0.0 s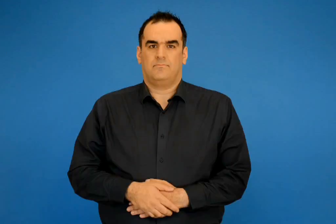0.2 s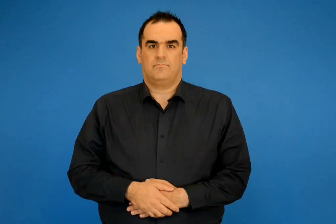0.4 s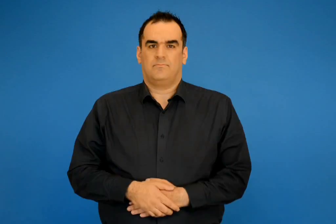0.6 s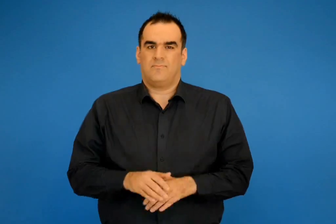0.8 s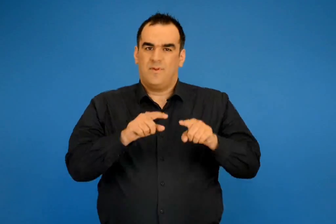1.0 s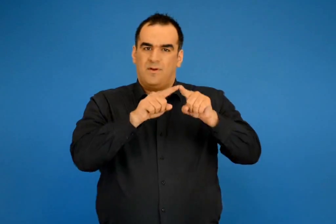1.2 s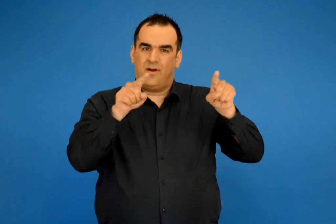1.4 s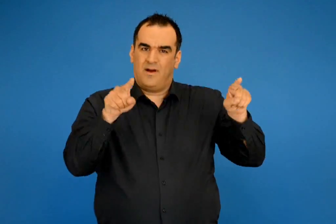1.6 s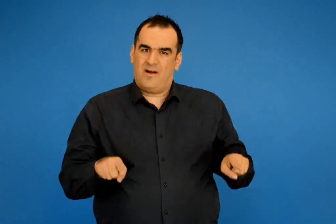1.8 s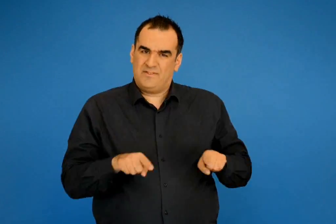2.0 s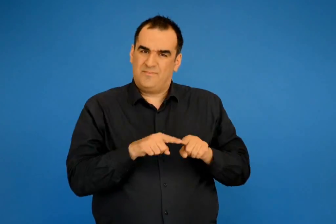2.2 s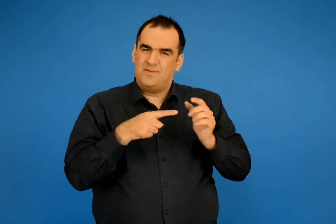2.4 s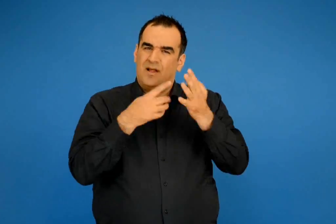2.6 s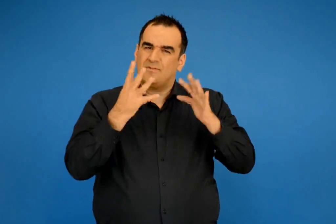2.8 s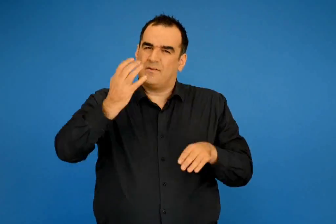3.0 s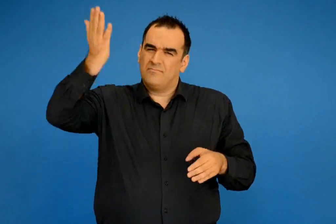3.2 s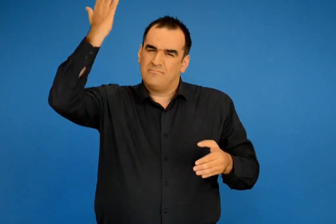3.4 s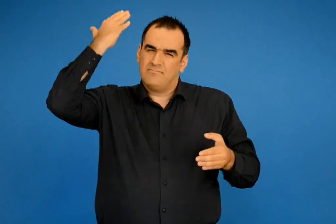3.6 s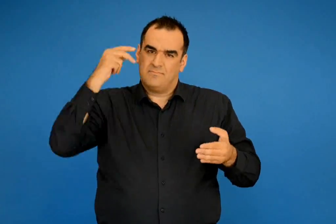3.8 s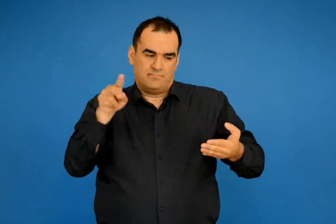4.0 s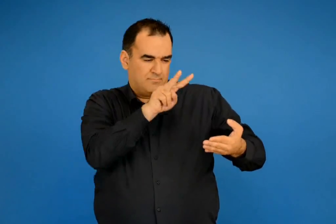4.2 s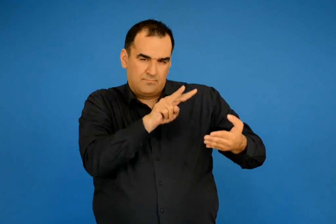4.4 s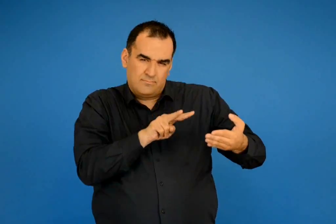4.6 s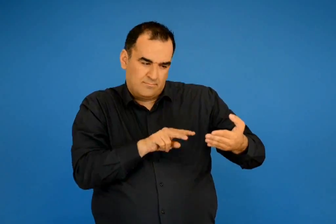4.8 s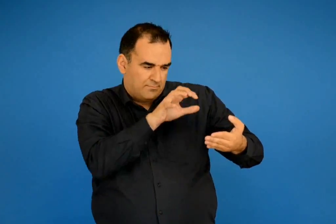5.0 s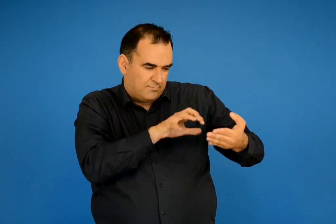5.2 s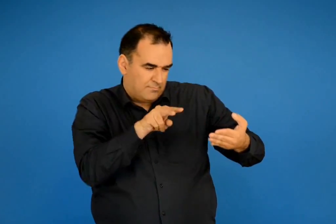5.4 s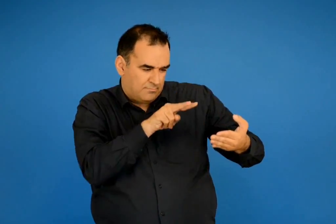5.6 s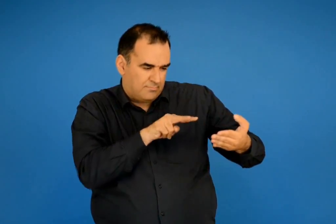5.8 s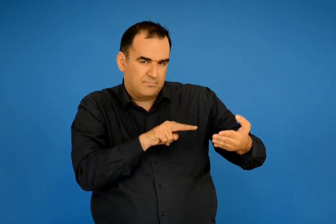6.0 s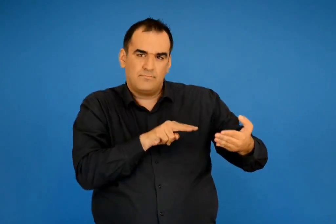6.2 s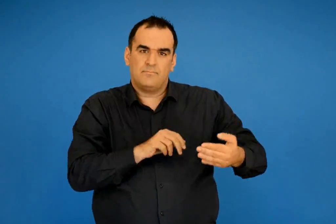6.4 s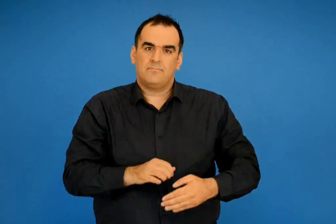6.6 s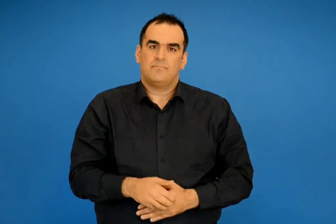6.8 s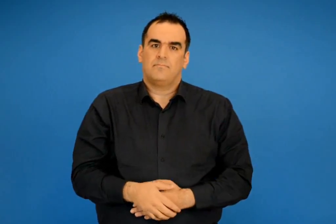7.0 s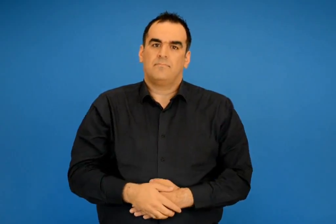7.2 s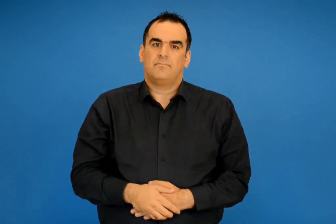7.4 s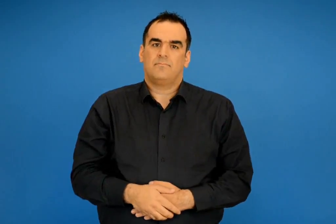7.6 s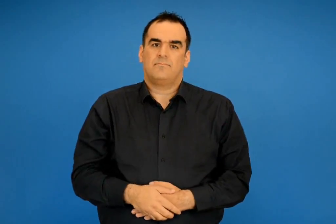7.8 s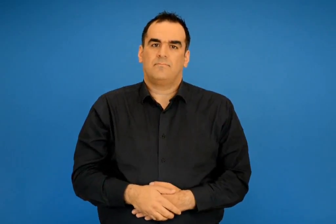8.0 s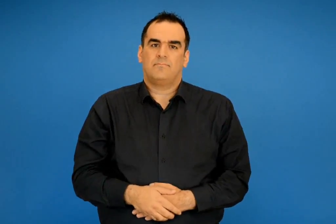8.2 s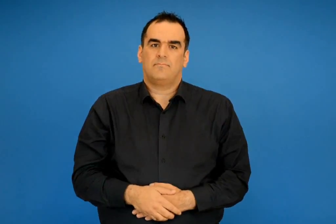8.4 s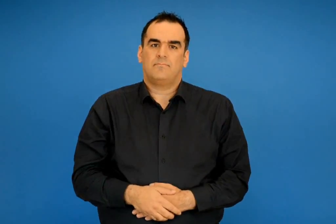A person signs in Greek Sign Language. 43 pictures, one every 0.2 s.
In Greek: παρατήρησε τις αφίσες του πολέμου του 40 και διάβασε τα κείμενα που τις συνοδεύουν
